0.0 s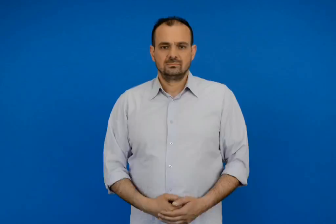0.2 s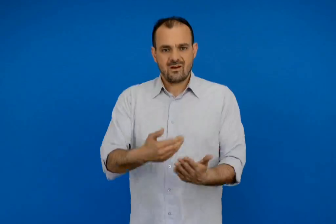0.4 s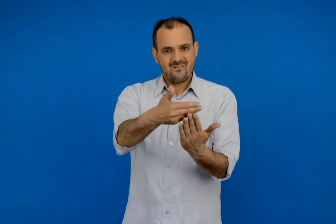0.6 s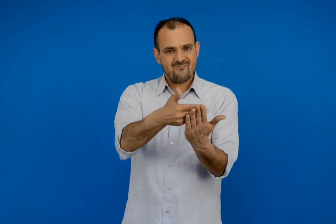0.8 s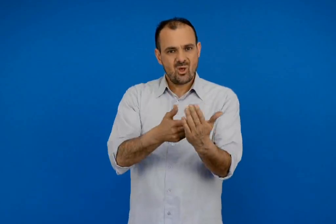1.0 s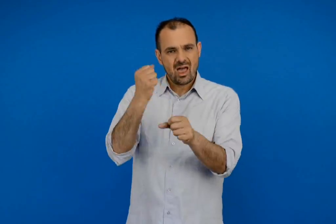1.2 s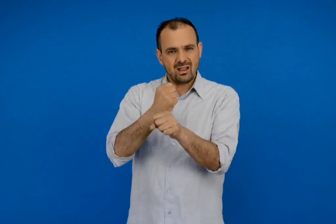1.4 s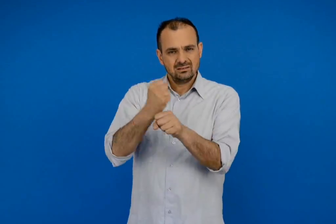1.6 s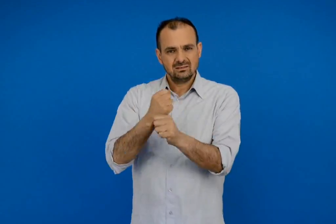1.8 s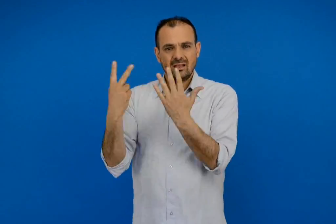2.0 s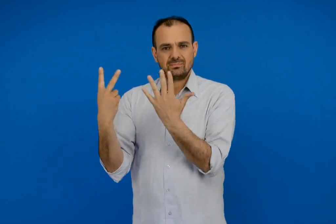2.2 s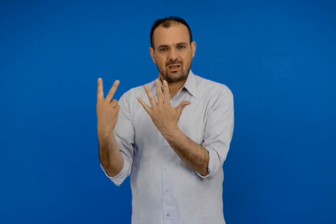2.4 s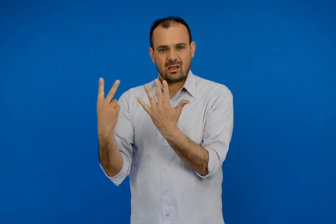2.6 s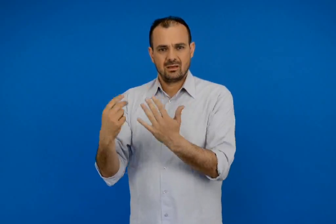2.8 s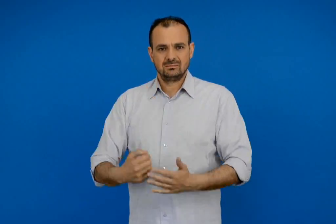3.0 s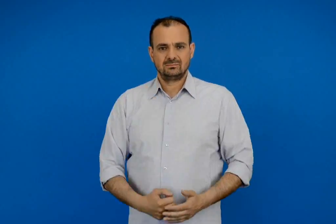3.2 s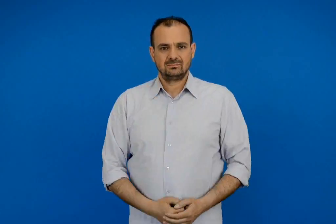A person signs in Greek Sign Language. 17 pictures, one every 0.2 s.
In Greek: φύλλο εργασίας 7
